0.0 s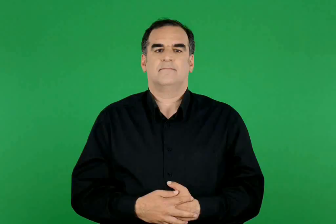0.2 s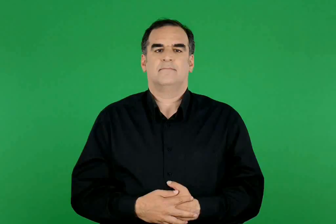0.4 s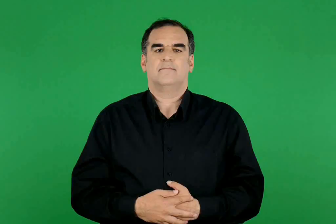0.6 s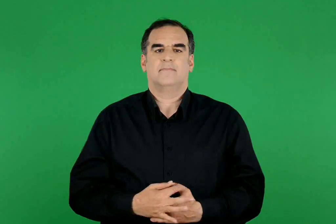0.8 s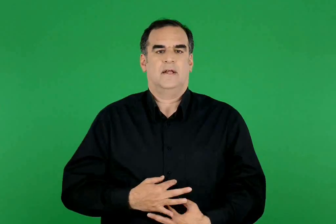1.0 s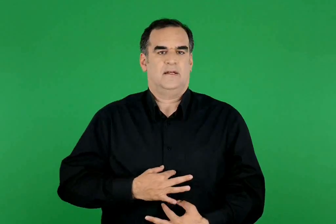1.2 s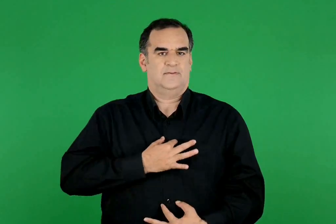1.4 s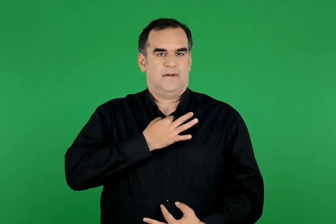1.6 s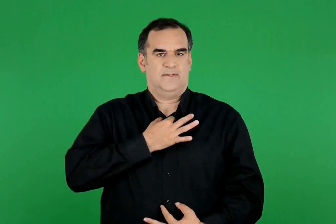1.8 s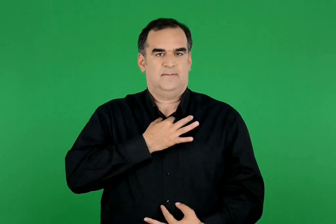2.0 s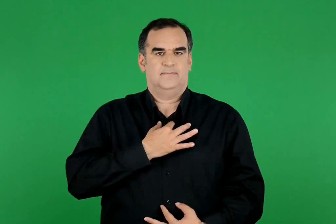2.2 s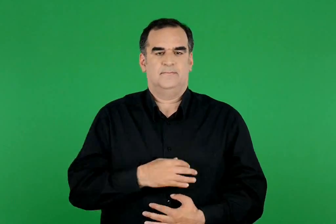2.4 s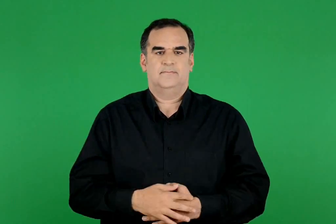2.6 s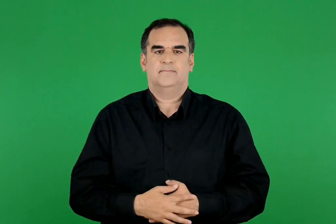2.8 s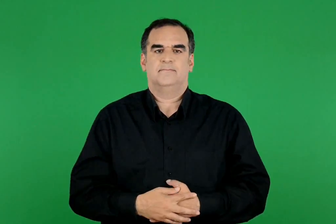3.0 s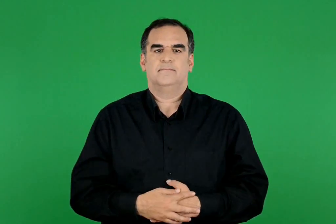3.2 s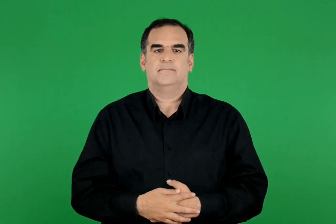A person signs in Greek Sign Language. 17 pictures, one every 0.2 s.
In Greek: αξιοπρέπεια
